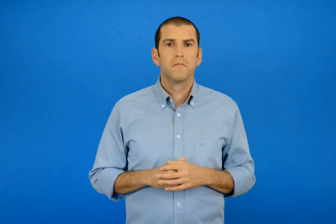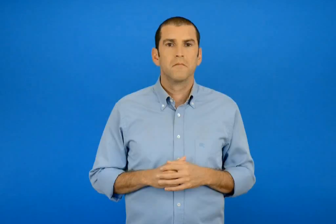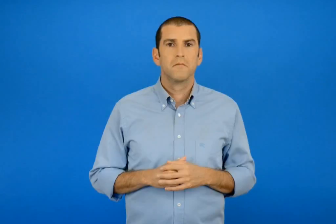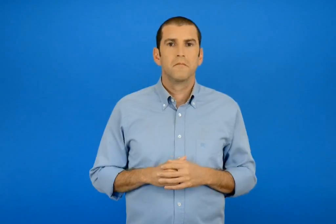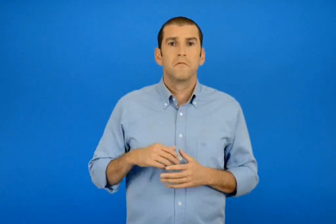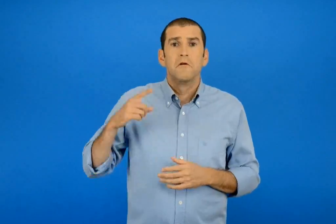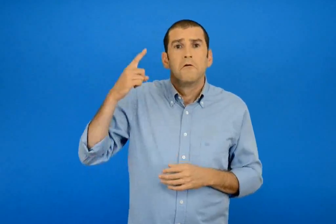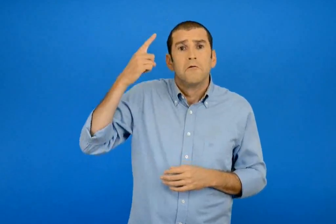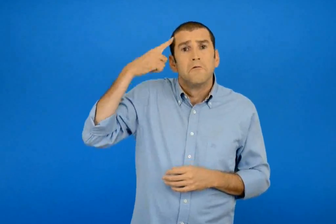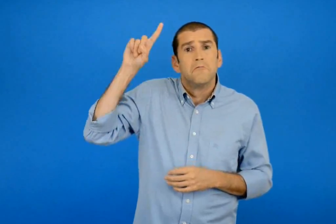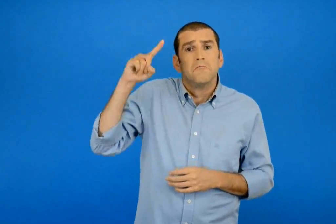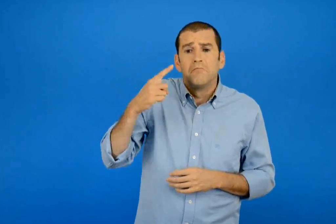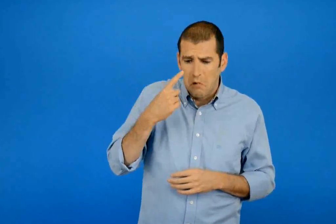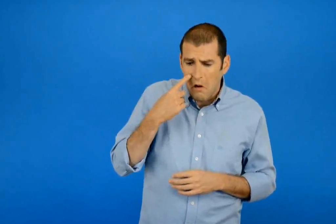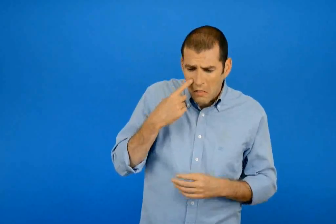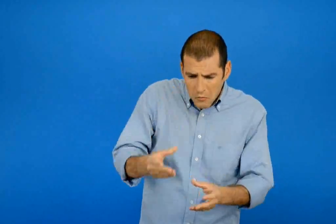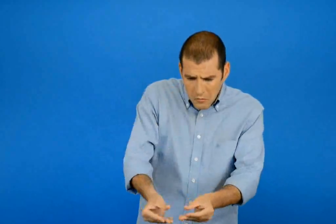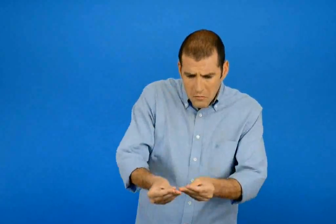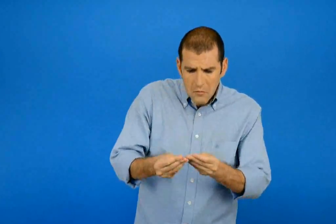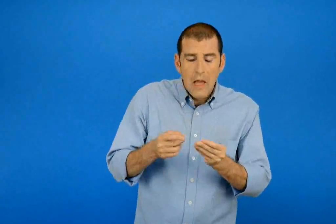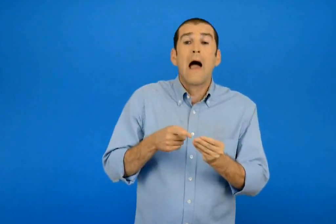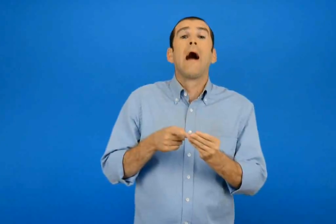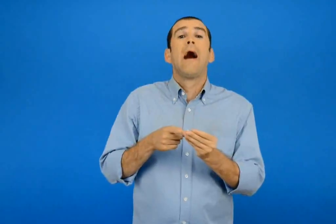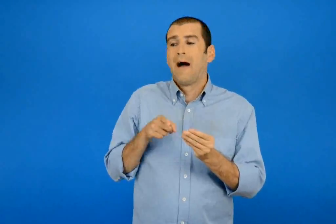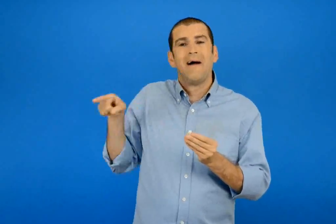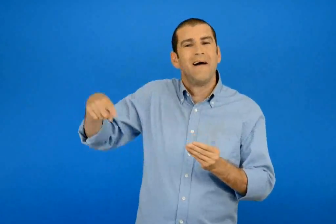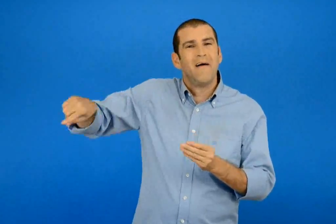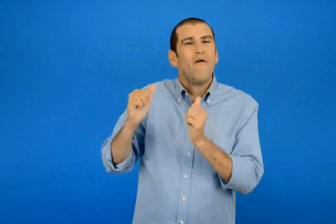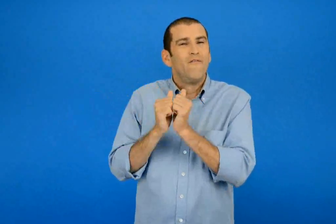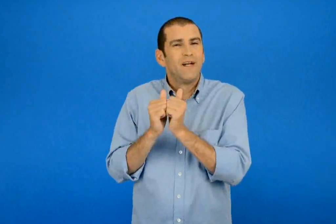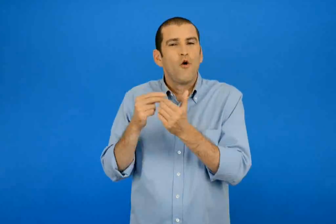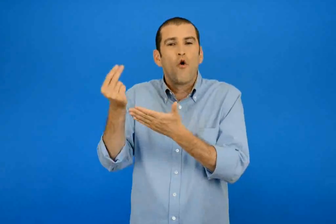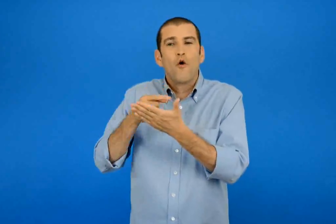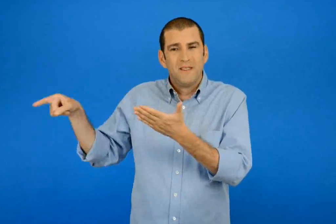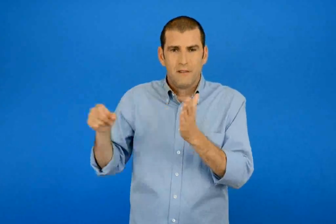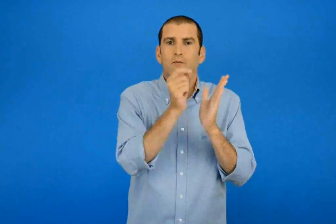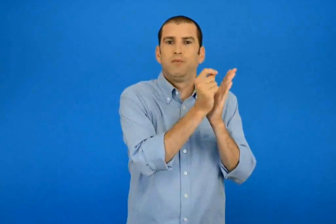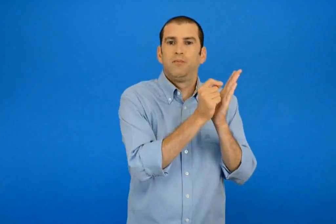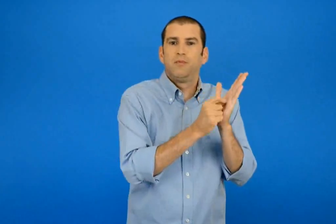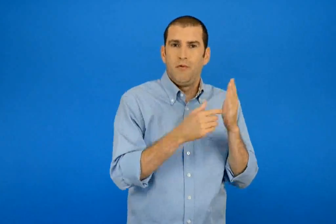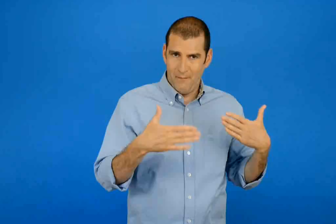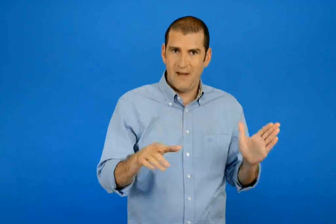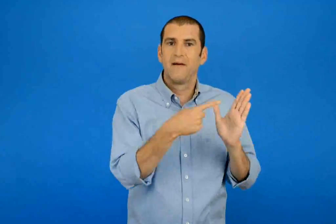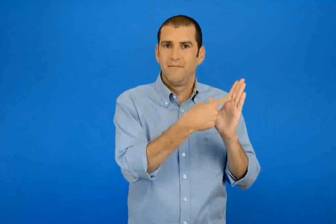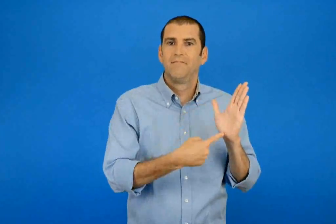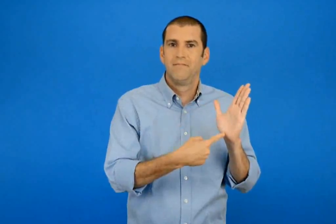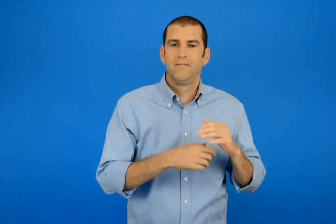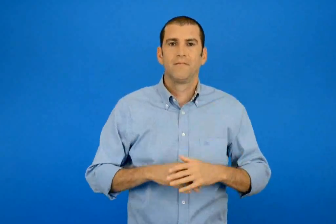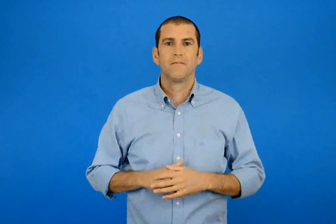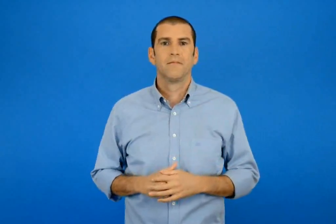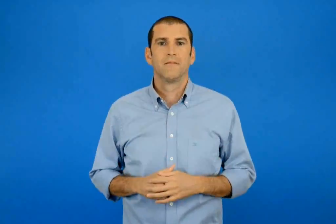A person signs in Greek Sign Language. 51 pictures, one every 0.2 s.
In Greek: δεν ξέρω για να δω α νομίζω ότι τα έγραψαν οι φίλοι μας από το κόμικς
